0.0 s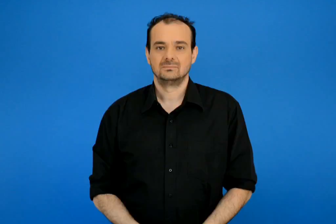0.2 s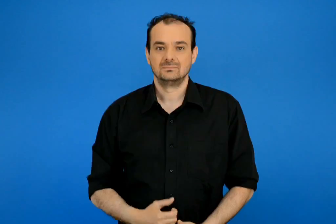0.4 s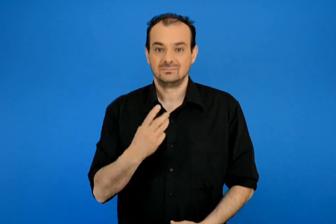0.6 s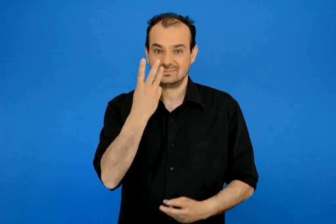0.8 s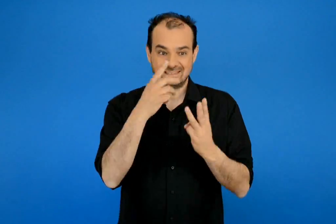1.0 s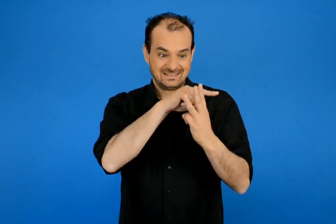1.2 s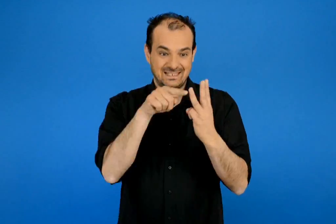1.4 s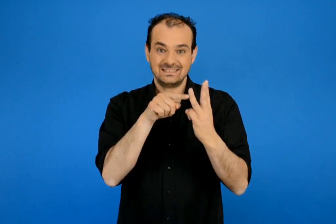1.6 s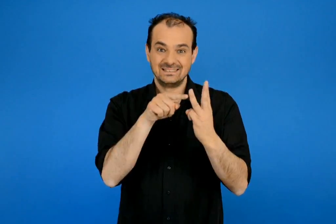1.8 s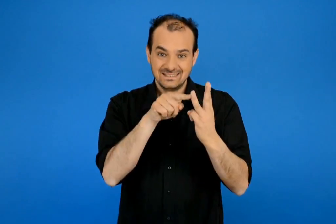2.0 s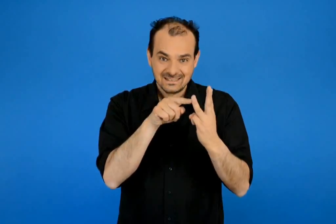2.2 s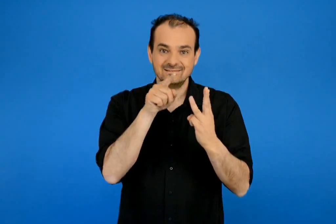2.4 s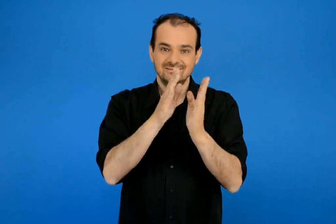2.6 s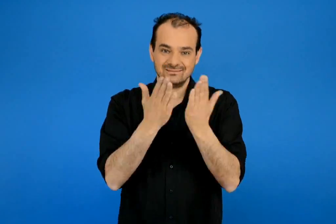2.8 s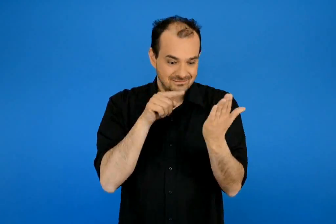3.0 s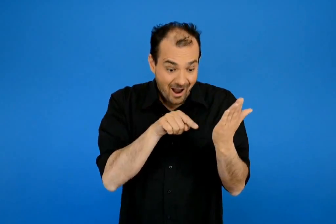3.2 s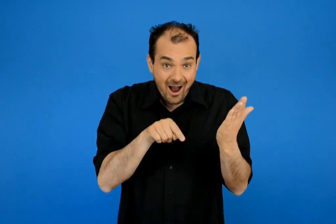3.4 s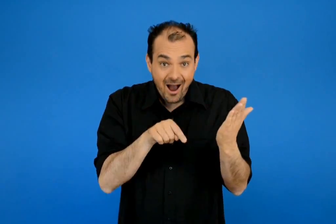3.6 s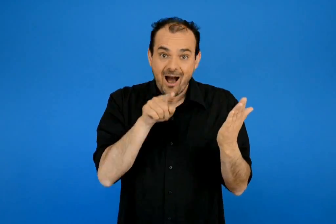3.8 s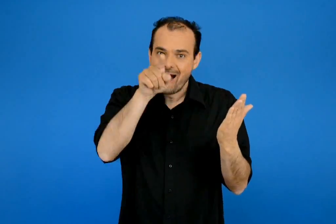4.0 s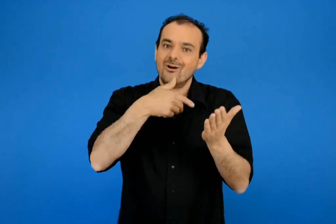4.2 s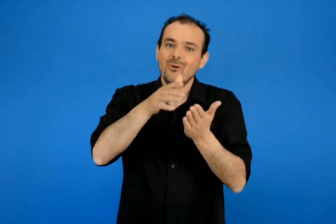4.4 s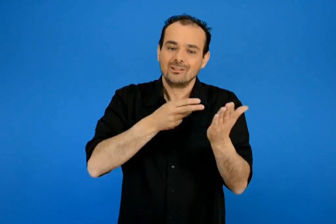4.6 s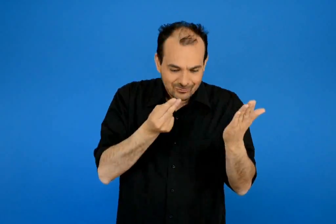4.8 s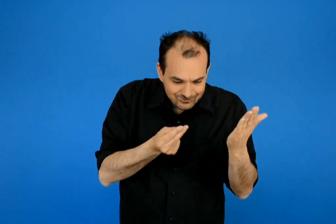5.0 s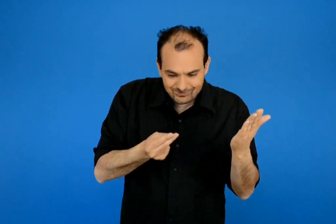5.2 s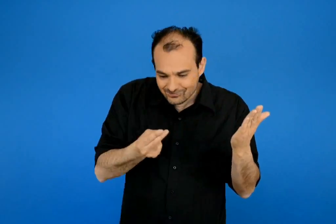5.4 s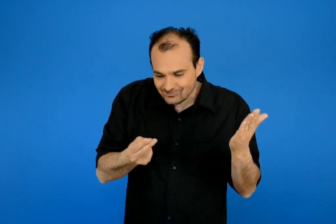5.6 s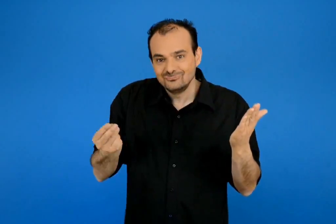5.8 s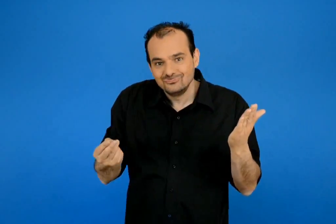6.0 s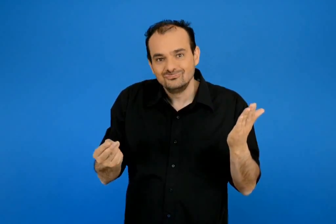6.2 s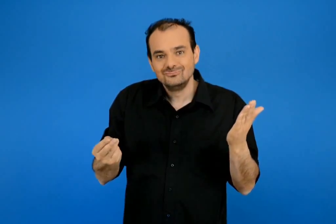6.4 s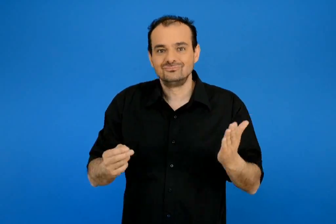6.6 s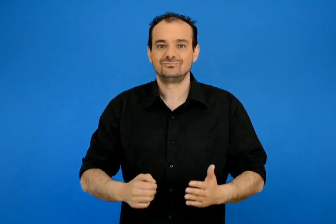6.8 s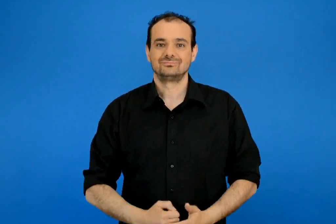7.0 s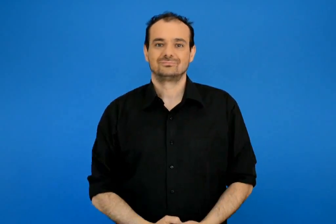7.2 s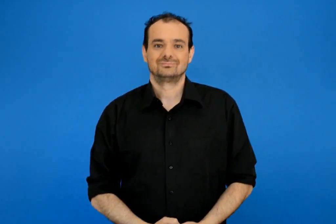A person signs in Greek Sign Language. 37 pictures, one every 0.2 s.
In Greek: μπορείς αν θέλεις να χρωματίζεις τους τρεις ήρωες οπού τους συναντάς
